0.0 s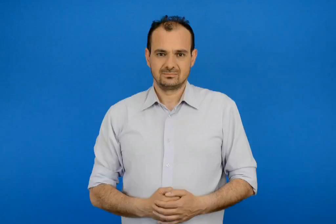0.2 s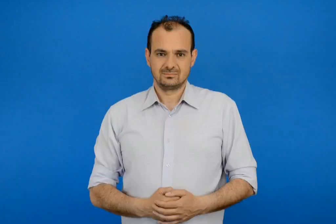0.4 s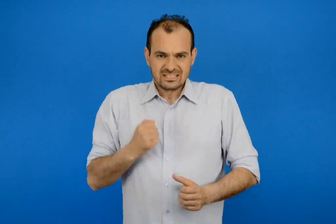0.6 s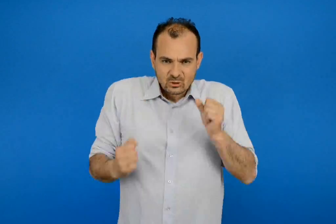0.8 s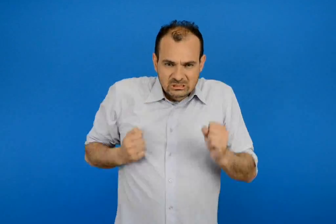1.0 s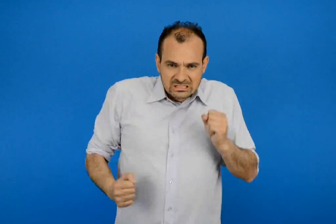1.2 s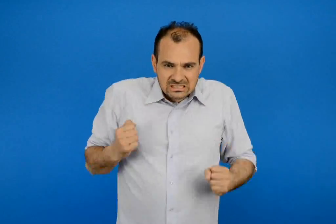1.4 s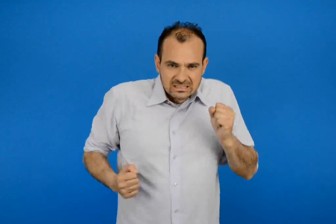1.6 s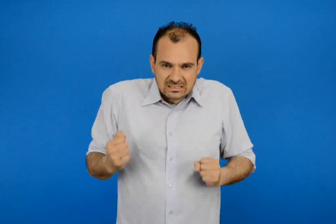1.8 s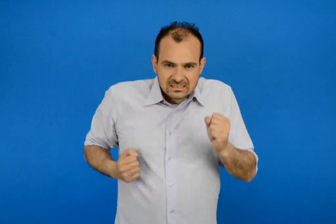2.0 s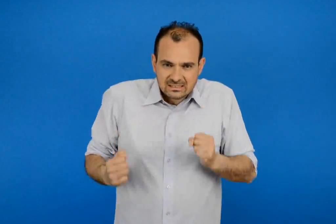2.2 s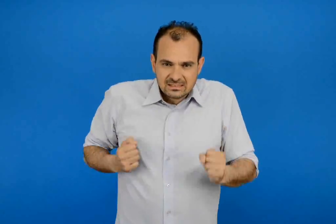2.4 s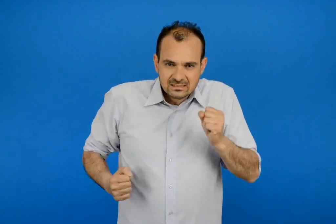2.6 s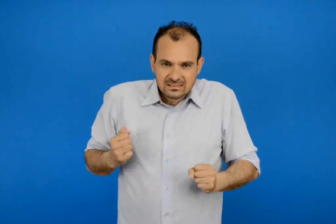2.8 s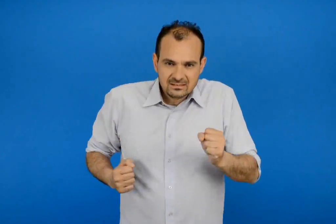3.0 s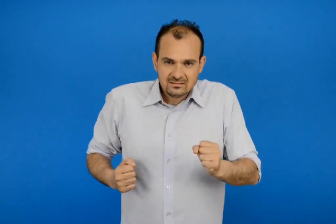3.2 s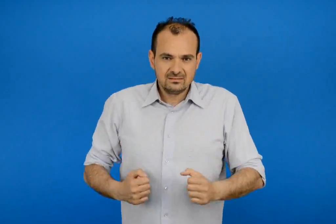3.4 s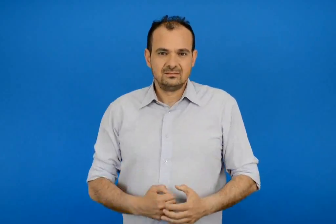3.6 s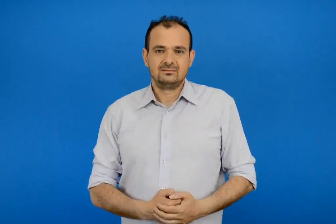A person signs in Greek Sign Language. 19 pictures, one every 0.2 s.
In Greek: στίβος
